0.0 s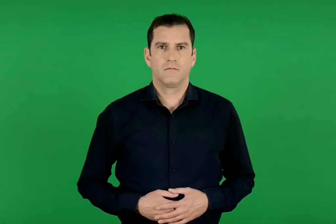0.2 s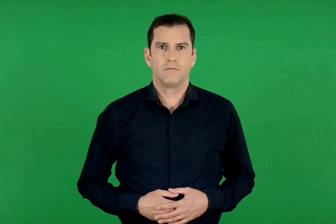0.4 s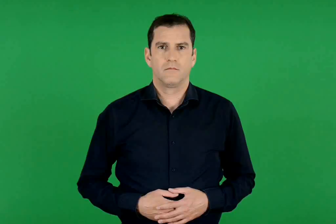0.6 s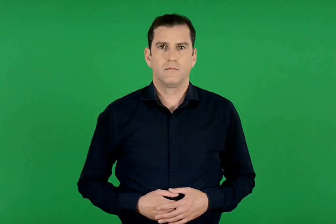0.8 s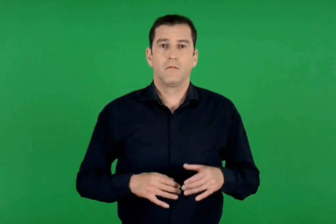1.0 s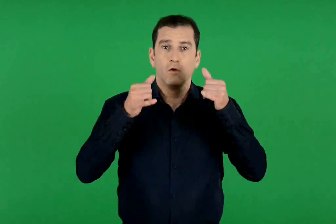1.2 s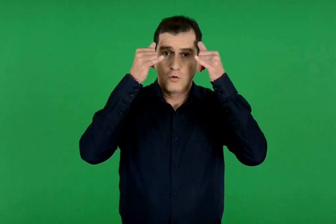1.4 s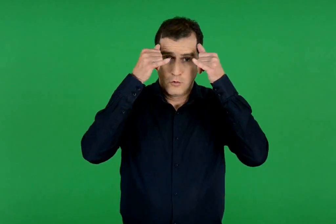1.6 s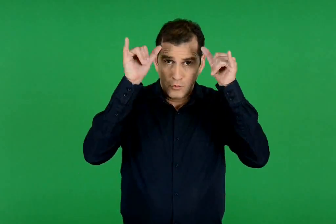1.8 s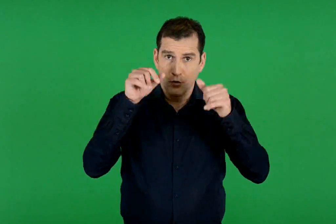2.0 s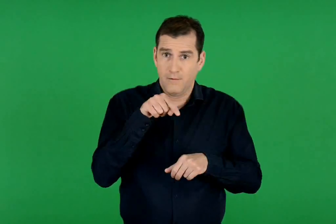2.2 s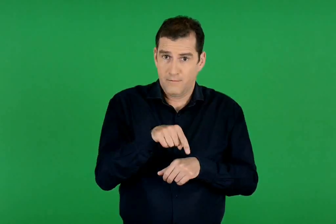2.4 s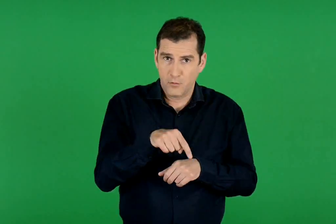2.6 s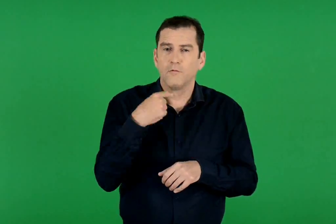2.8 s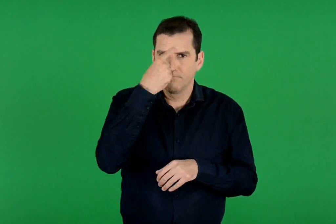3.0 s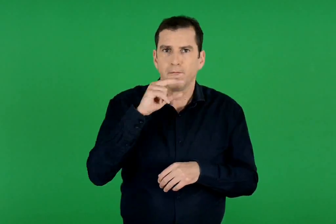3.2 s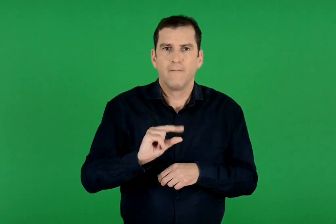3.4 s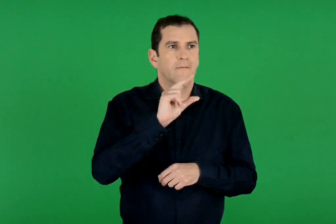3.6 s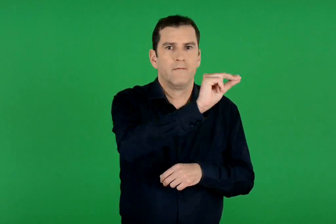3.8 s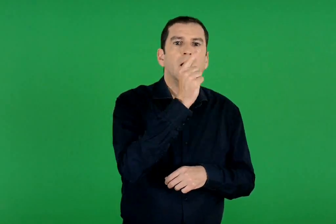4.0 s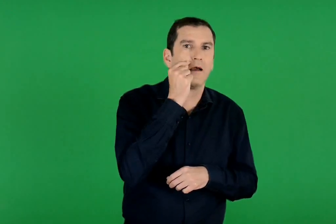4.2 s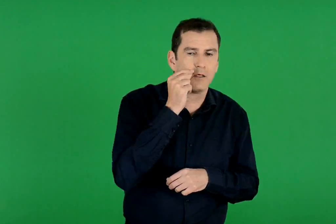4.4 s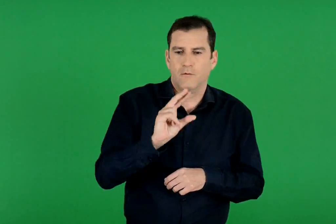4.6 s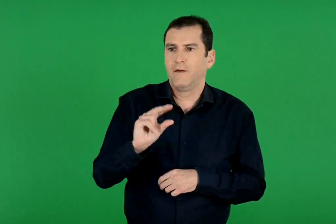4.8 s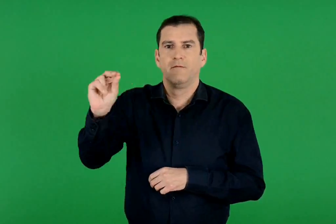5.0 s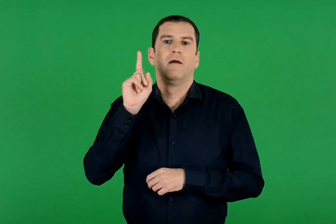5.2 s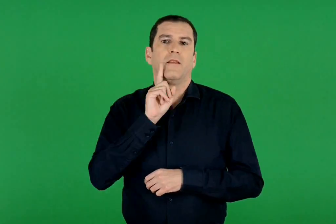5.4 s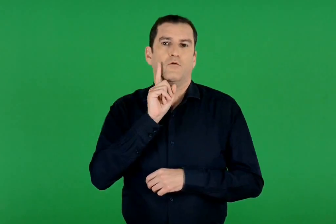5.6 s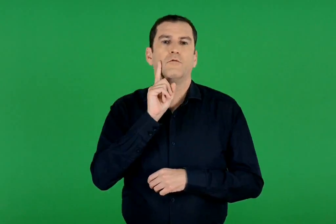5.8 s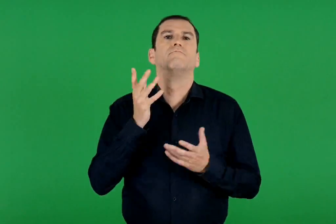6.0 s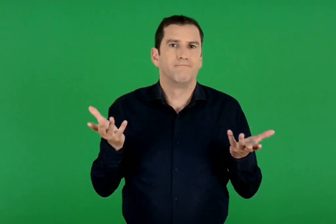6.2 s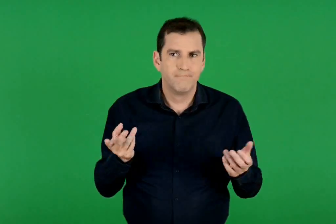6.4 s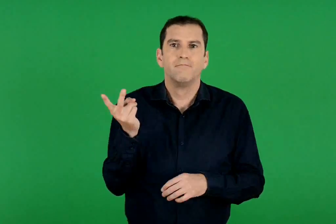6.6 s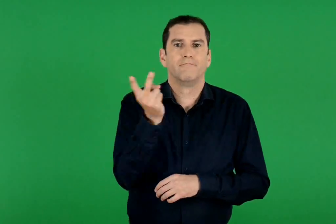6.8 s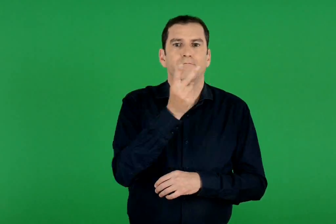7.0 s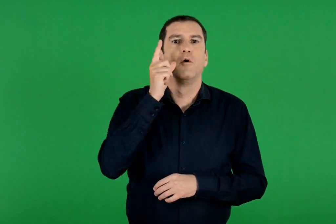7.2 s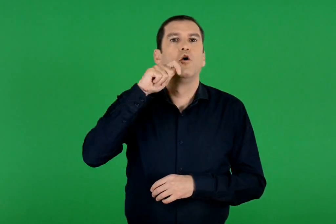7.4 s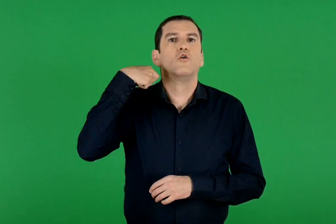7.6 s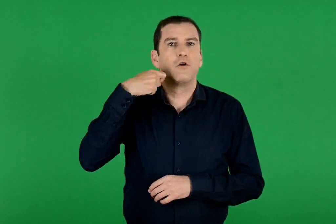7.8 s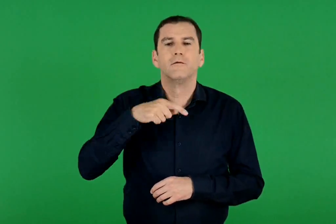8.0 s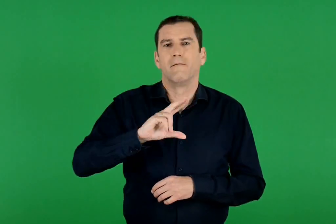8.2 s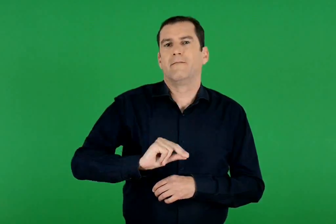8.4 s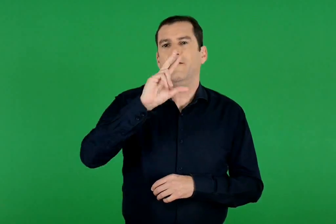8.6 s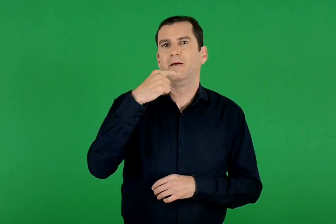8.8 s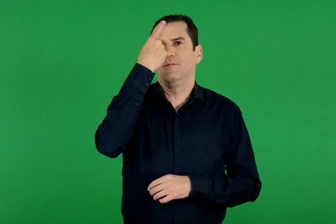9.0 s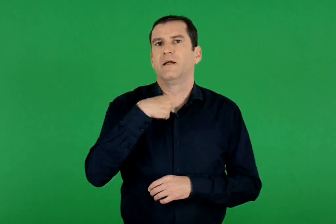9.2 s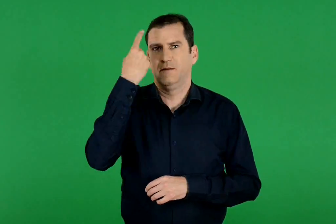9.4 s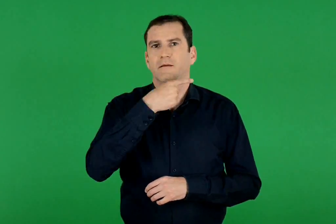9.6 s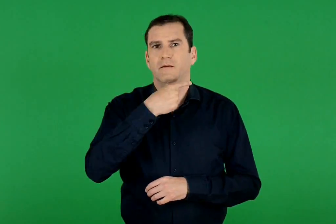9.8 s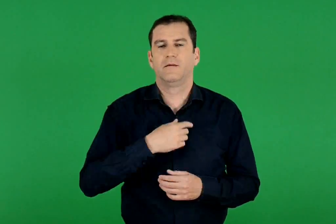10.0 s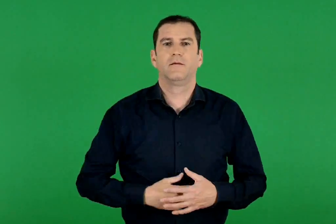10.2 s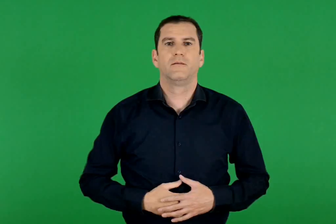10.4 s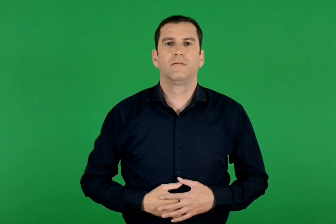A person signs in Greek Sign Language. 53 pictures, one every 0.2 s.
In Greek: το ζώο αυτό θα μοιάζει και στο αρσενικό και στο θηλυκό , θα μοιάζει δηλαδή στους γονείς του
